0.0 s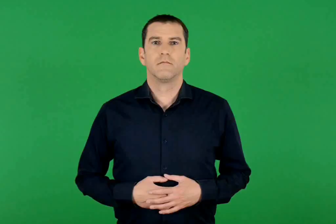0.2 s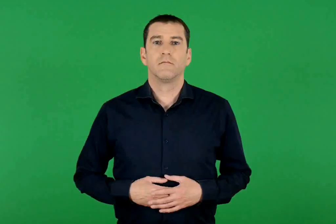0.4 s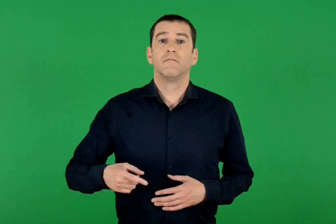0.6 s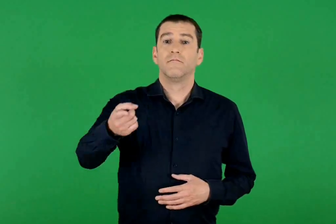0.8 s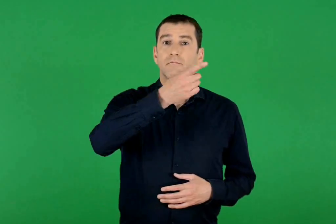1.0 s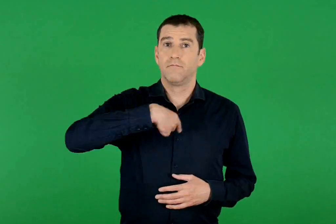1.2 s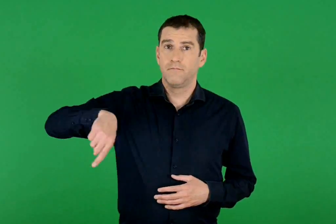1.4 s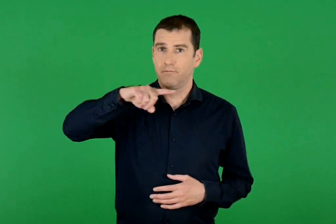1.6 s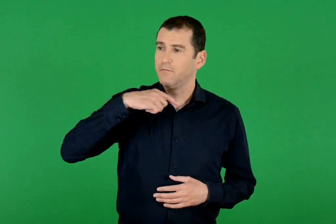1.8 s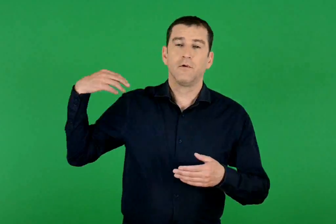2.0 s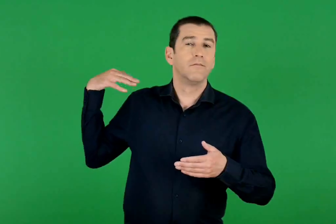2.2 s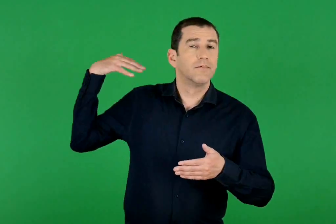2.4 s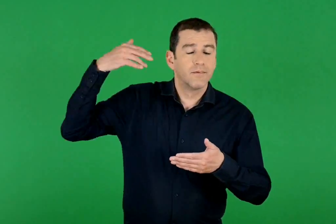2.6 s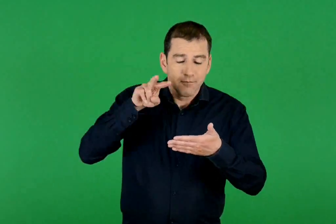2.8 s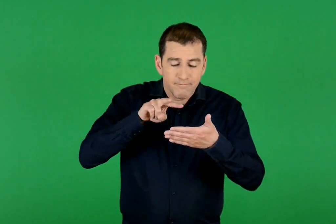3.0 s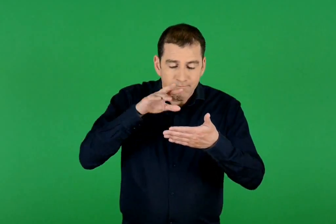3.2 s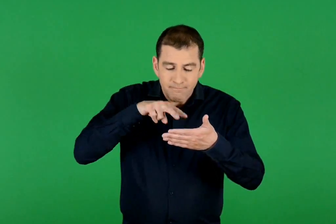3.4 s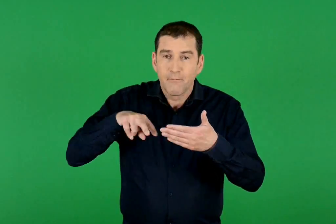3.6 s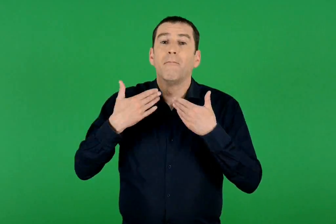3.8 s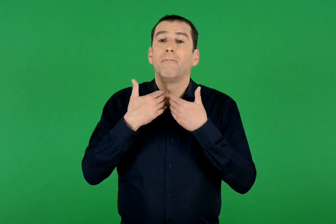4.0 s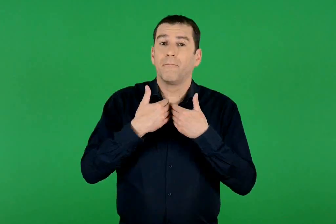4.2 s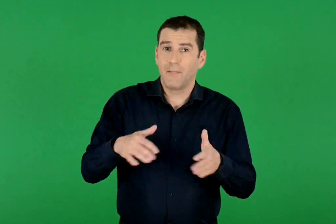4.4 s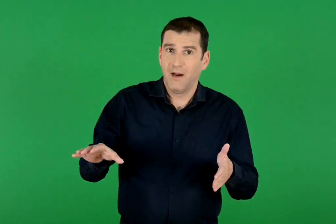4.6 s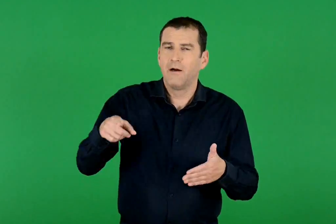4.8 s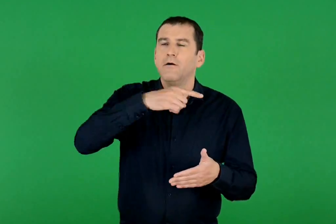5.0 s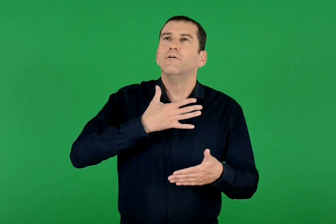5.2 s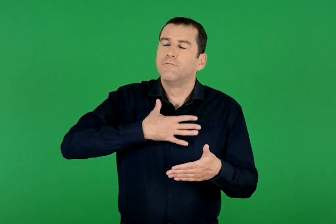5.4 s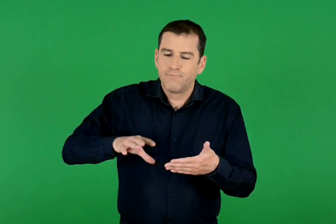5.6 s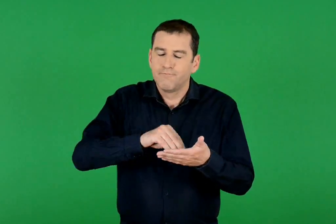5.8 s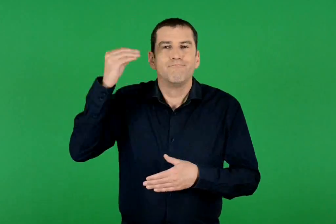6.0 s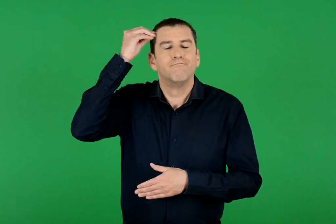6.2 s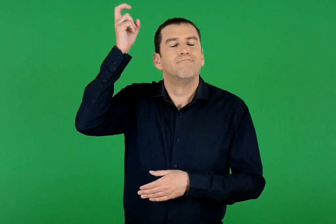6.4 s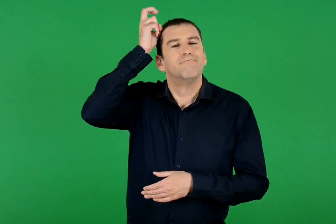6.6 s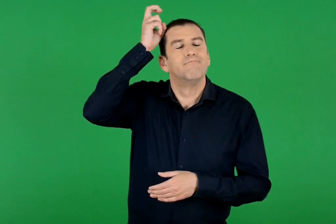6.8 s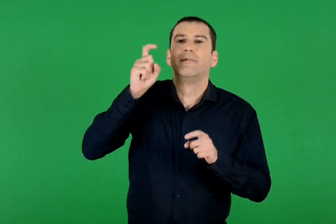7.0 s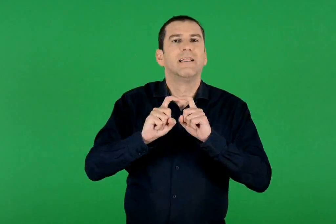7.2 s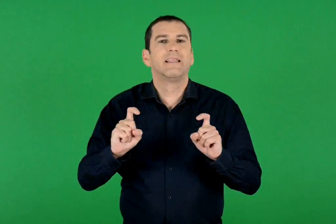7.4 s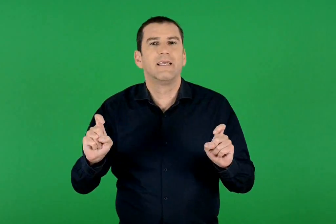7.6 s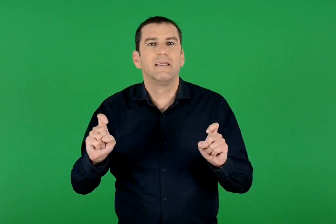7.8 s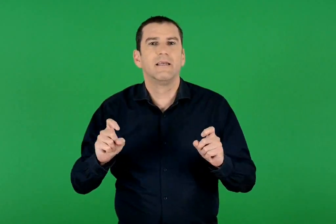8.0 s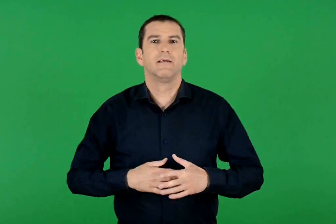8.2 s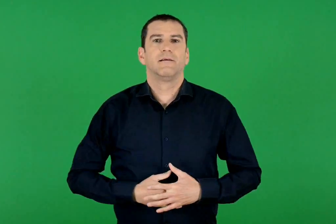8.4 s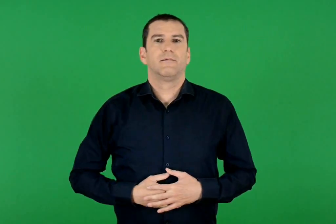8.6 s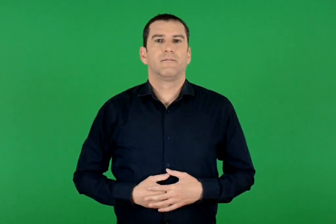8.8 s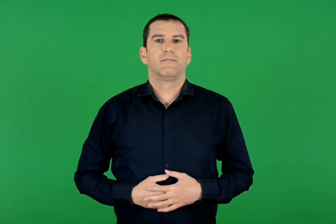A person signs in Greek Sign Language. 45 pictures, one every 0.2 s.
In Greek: τι θέλουμε να κρατήσουμε από όσα μελετήσαμε ;
